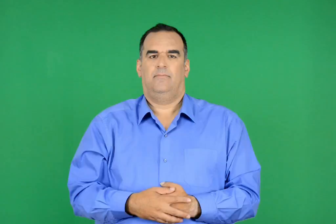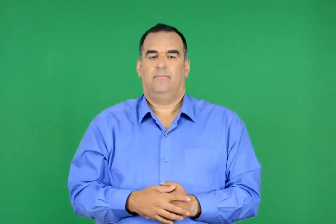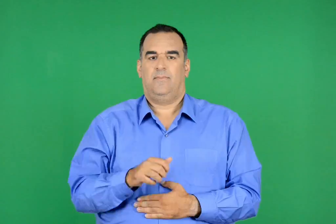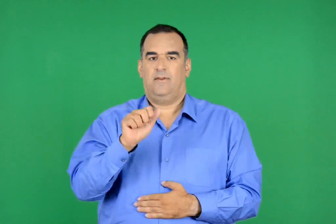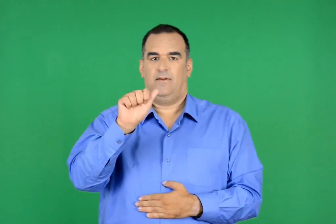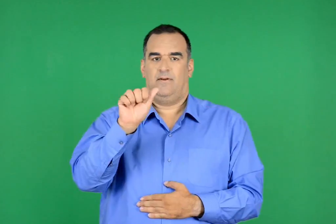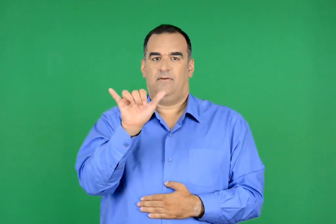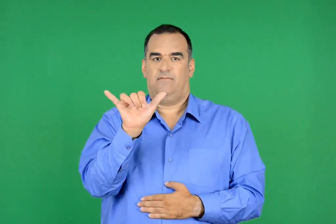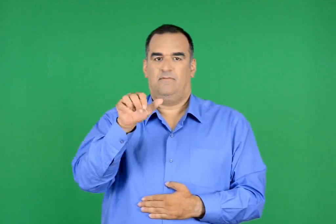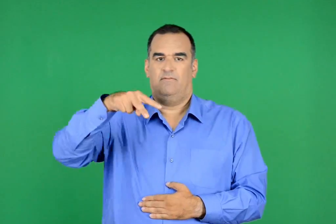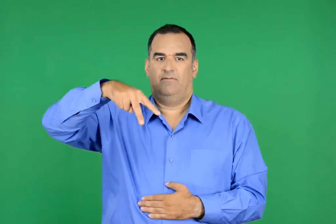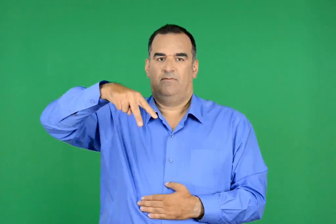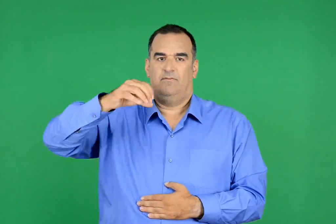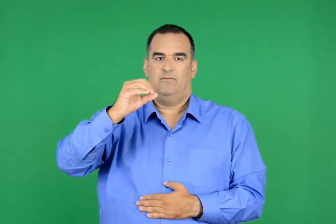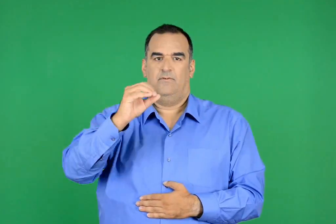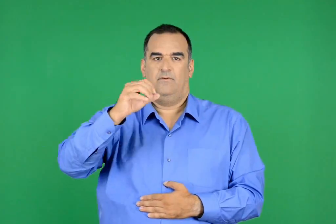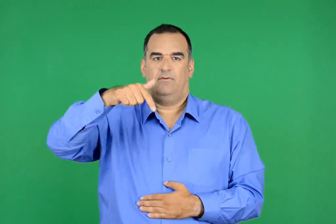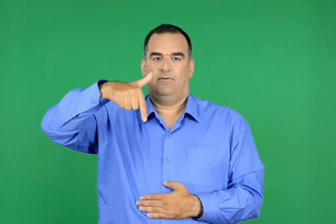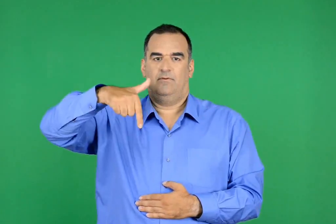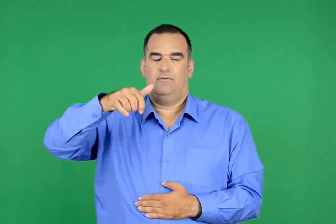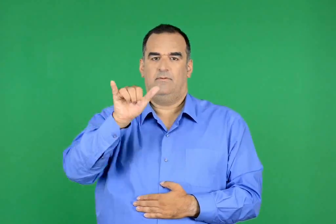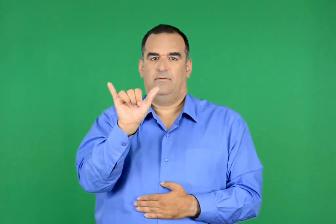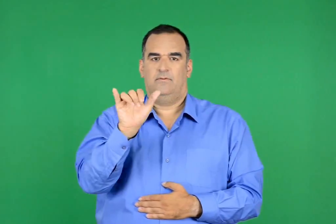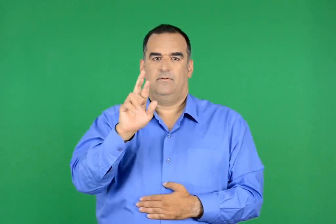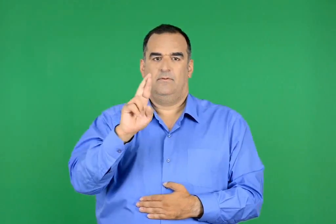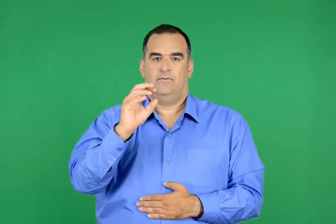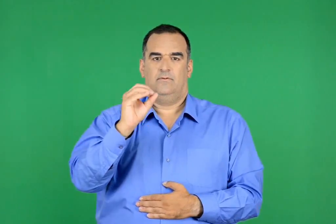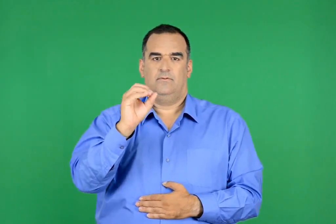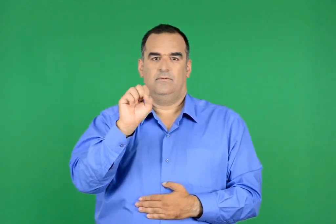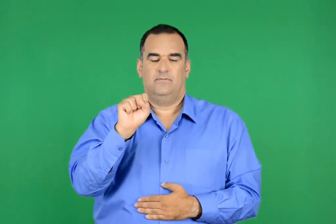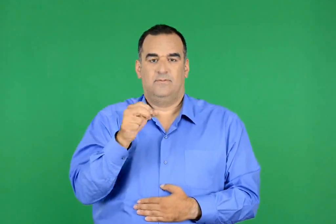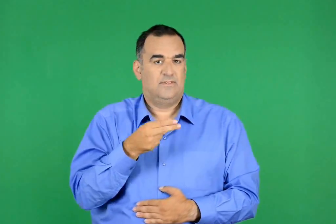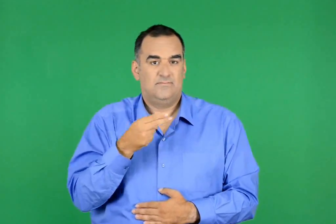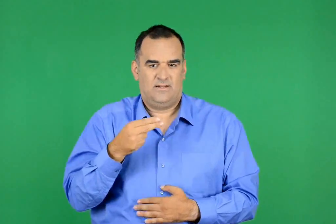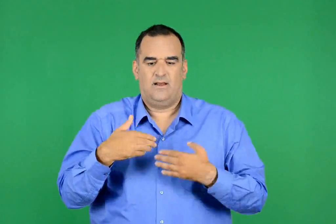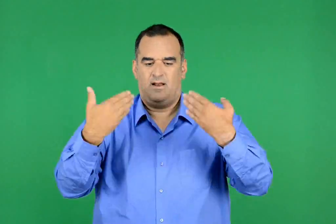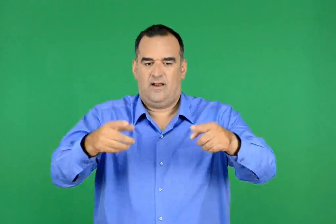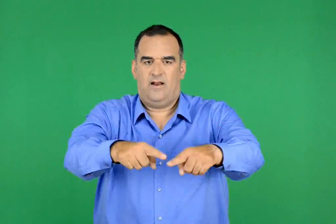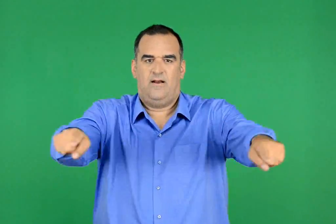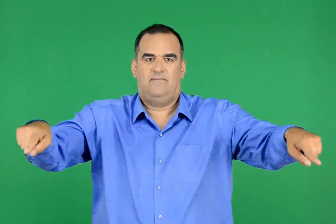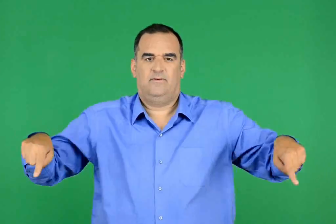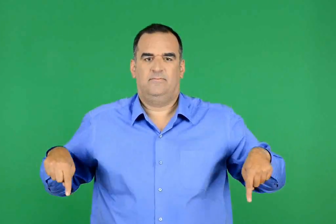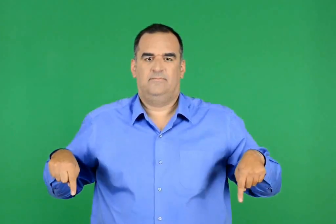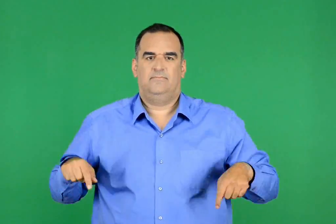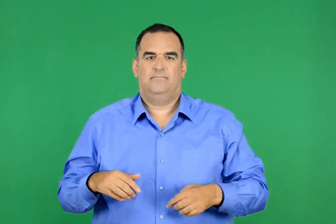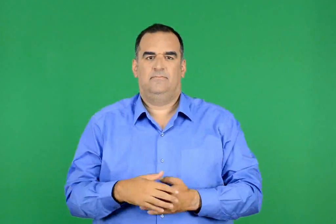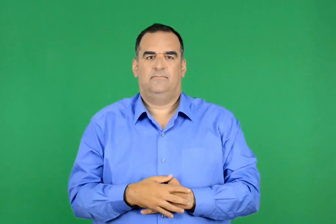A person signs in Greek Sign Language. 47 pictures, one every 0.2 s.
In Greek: αυλόγυρος αυλή
